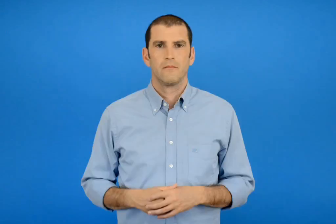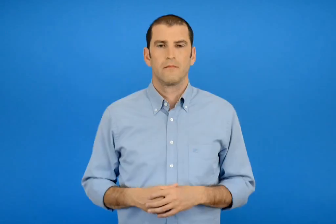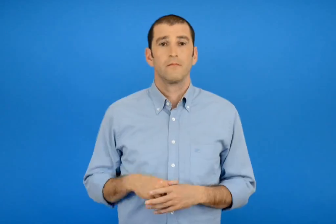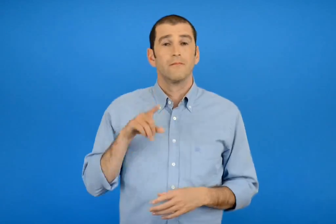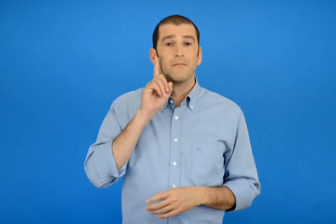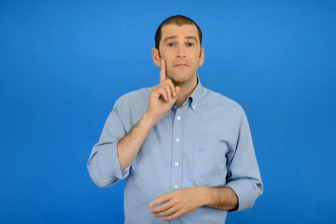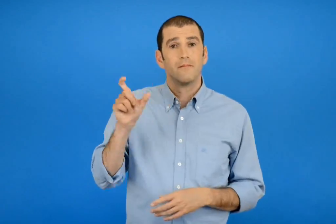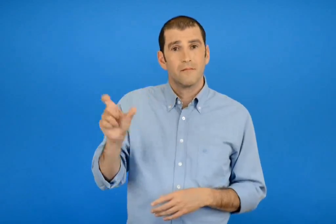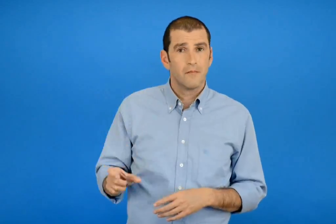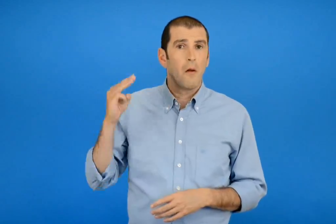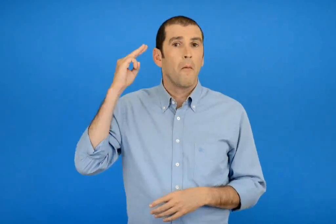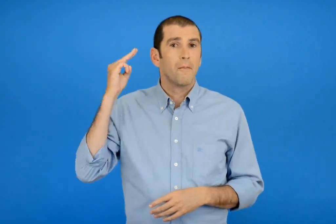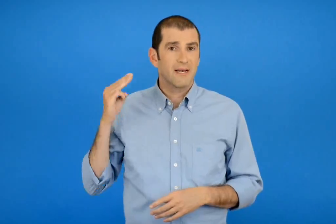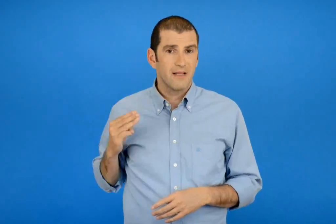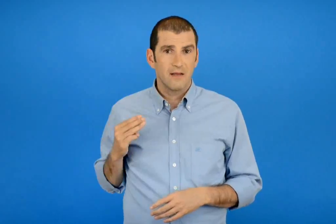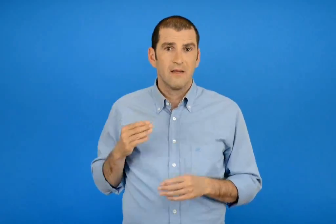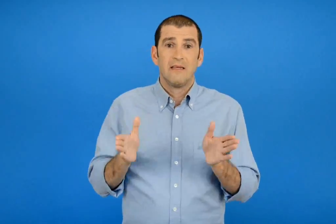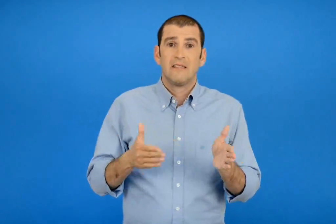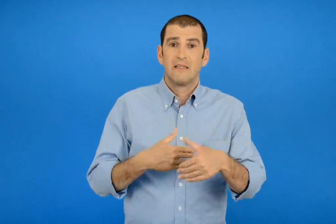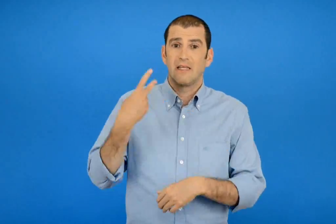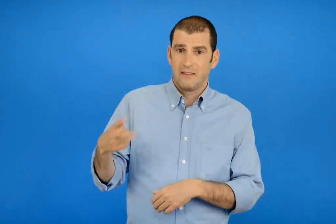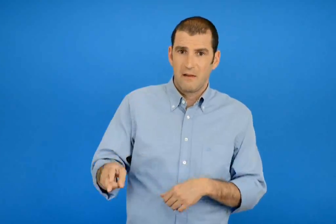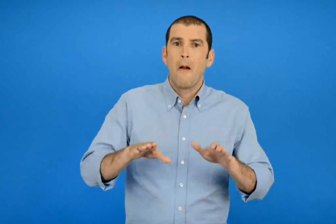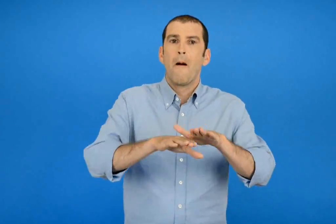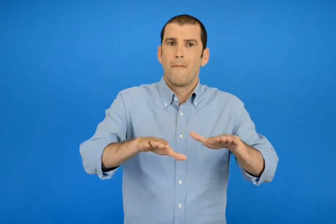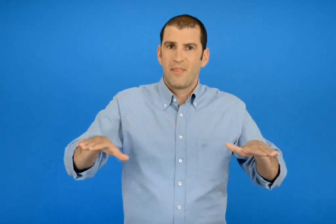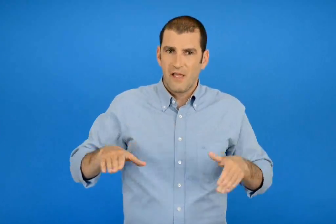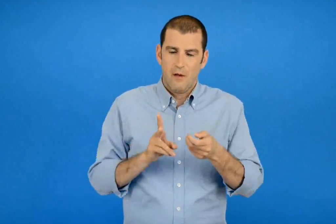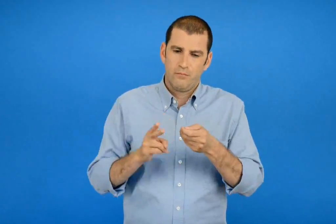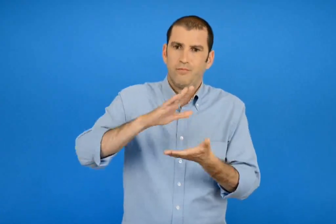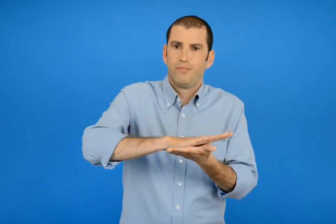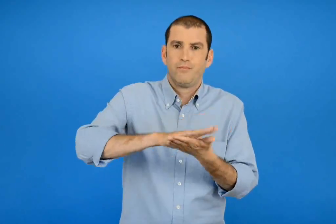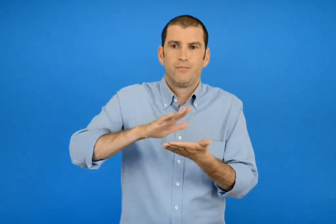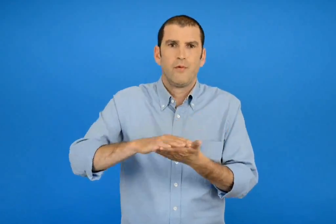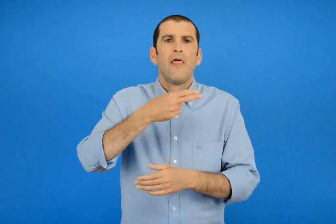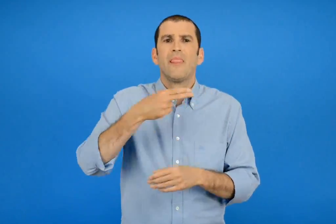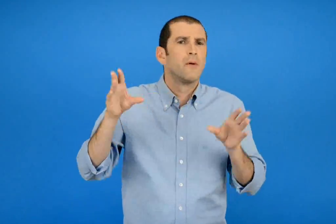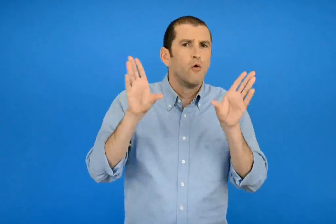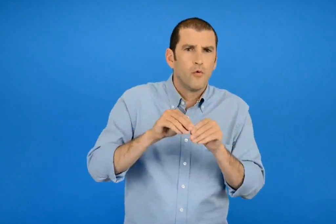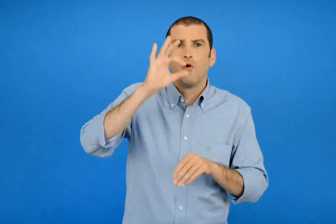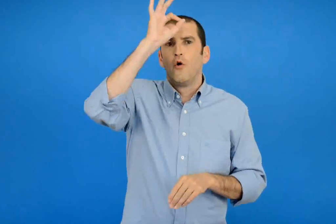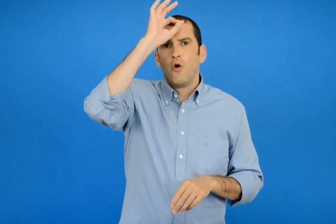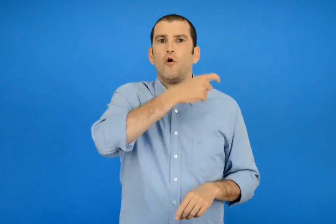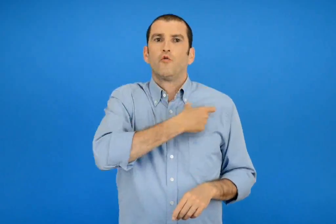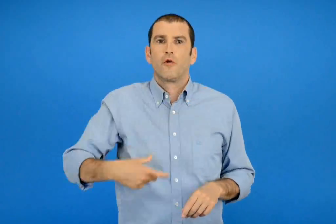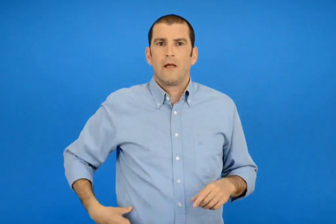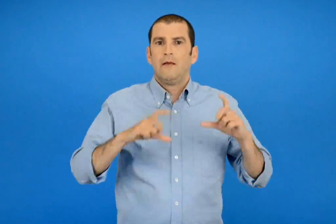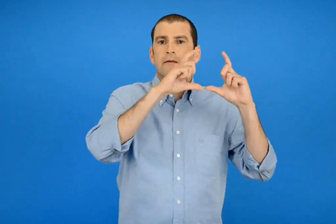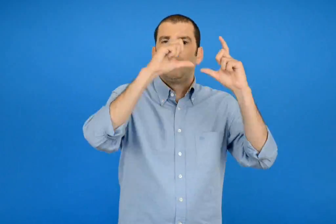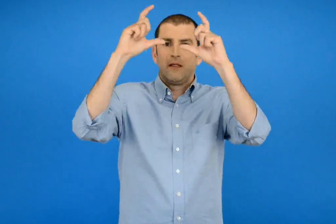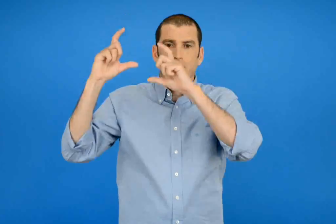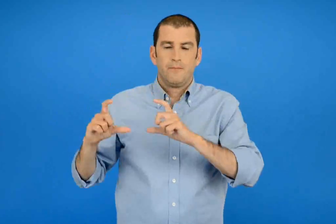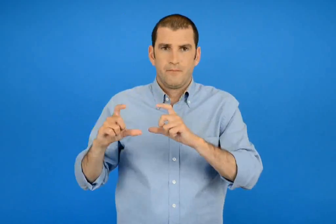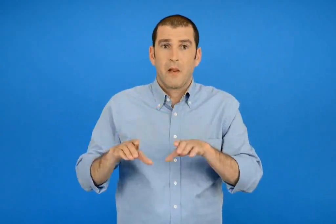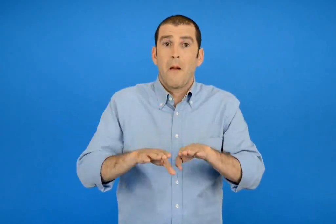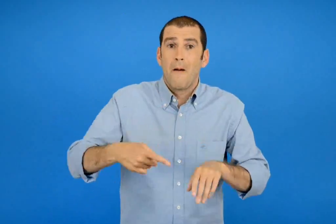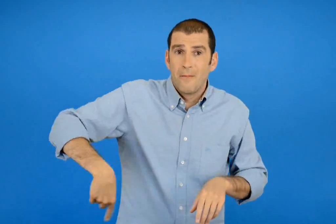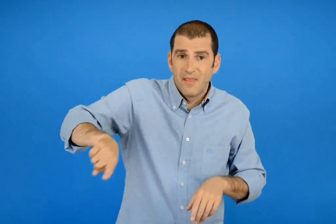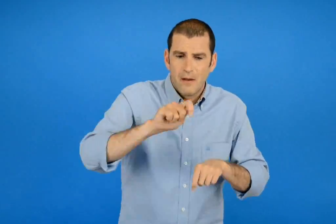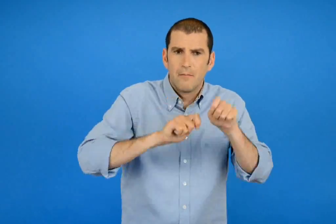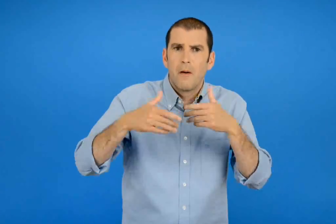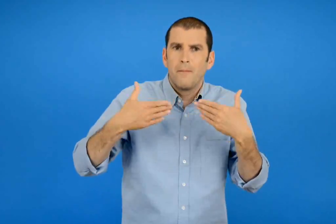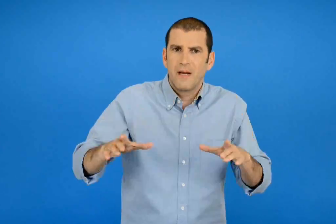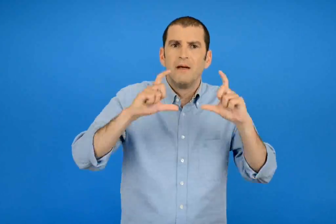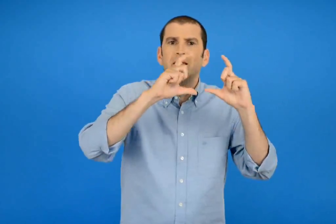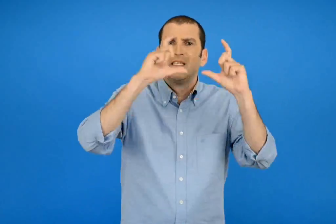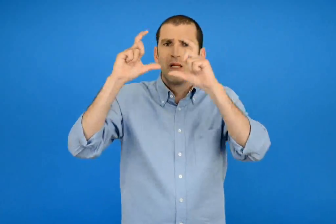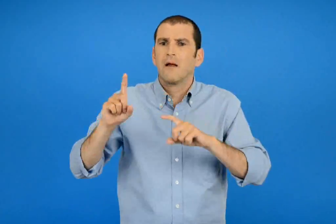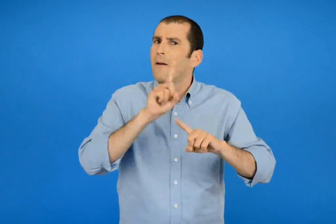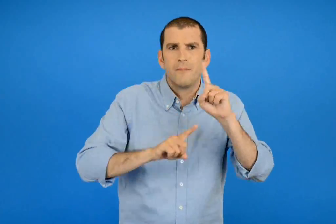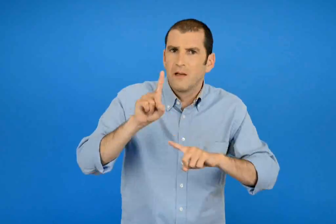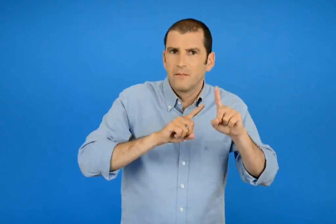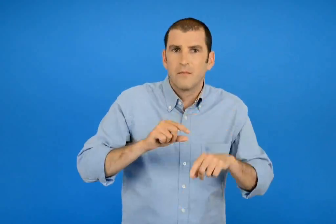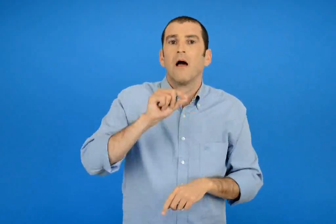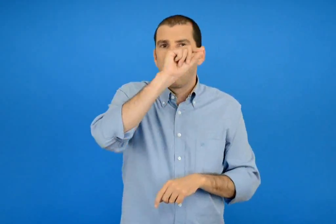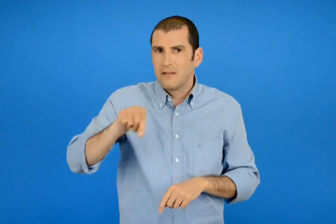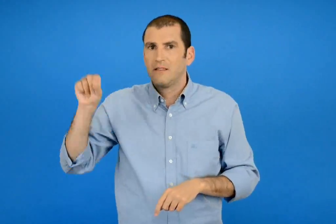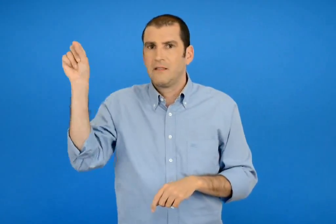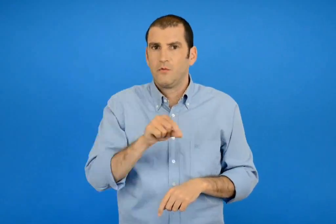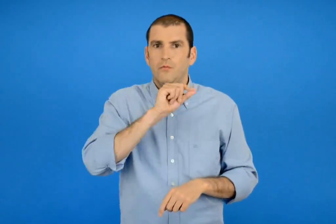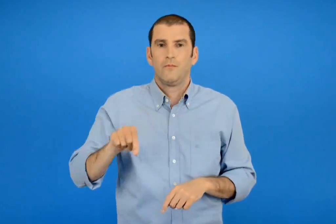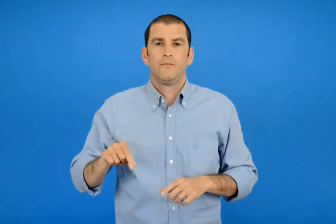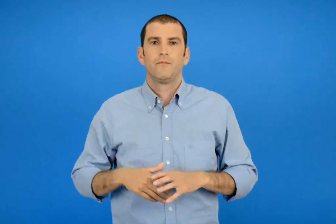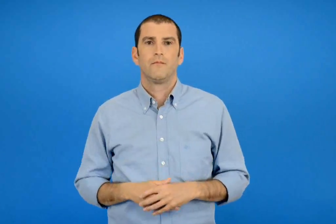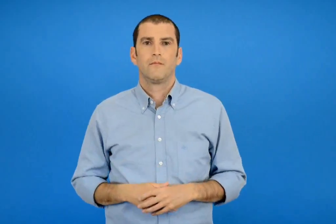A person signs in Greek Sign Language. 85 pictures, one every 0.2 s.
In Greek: τα παιδιά στην τάξη της μαρίνας κάνουν κολάζ με θέμα τα σήματα της τροχαίας ποιά σήματα έφτιαξαν τα παιδιά ; αντιστοιχίζω
